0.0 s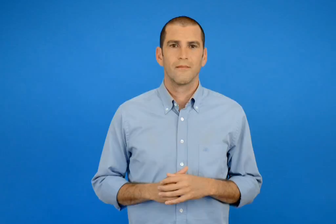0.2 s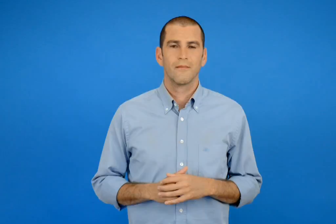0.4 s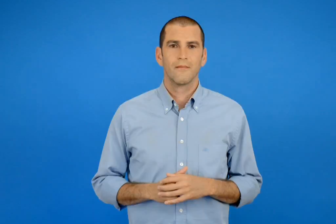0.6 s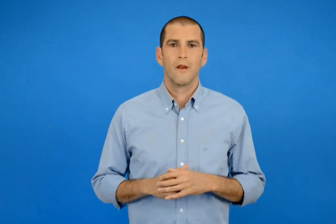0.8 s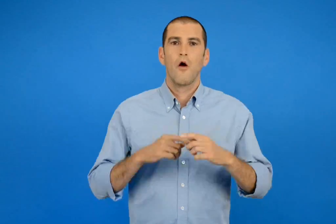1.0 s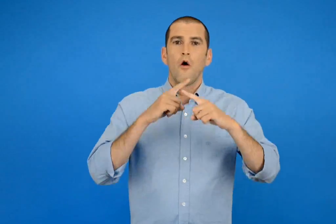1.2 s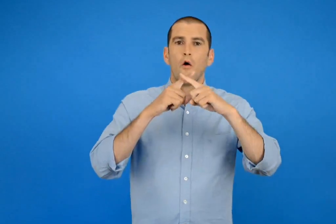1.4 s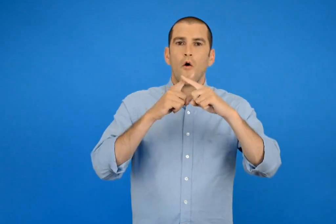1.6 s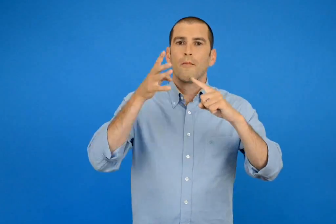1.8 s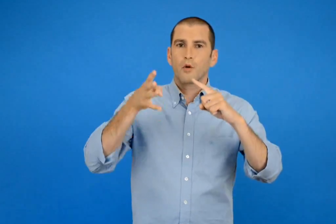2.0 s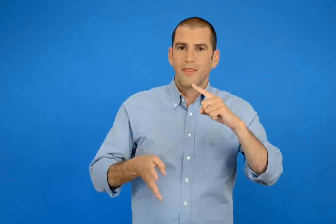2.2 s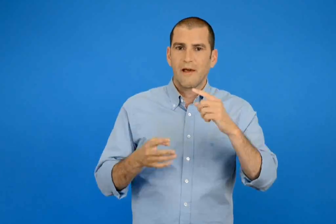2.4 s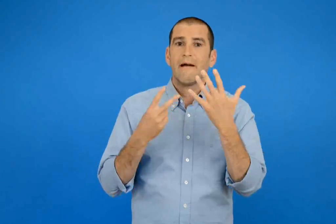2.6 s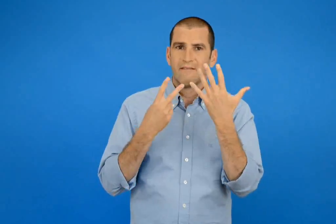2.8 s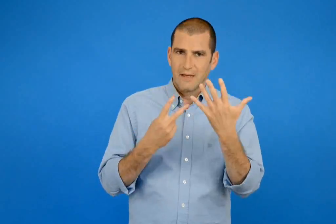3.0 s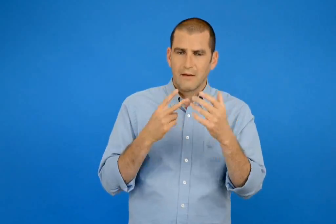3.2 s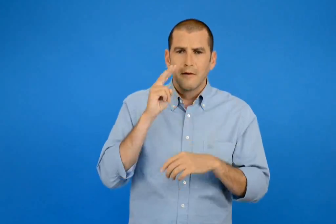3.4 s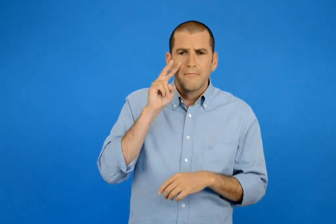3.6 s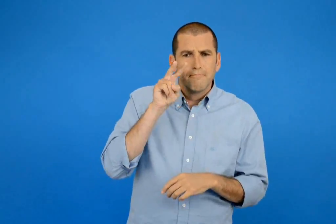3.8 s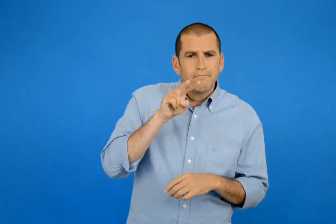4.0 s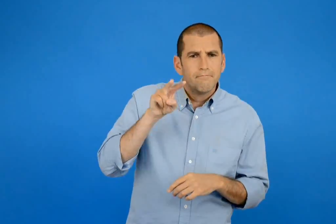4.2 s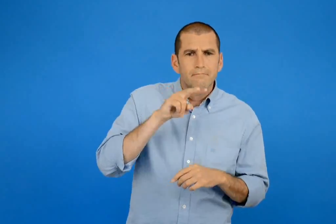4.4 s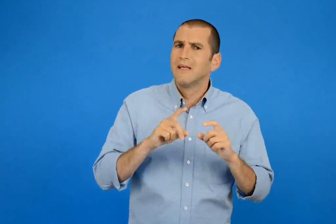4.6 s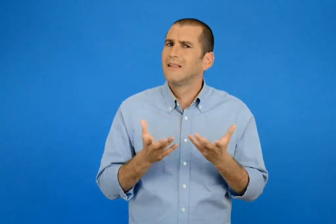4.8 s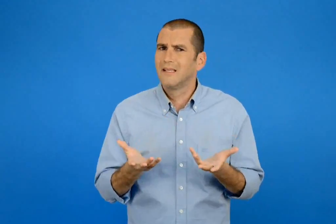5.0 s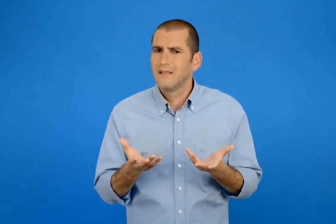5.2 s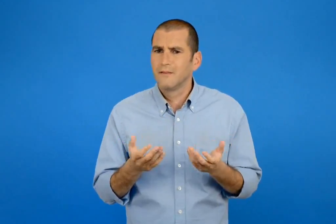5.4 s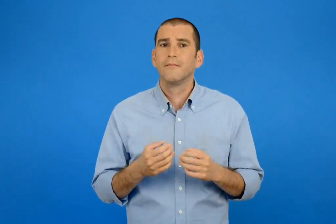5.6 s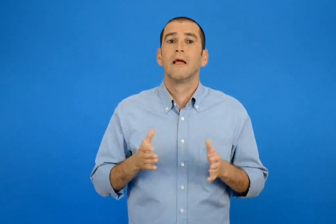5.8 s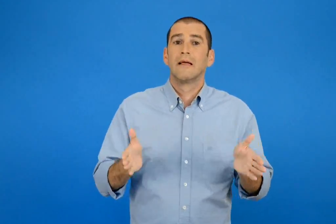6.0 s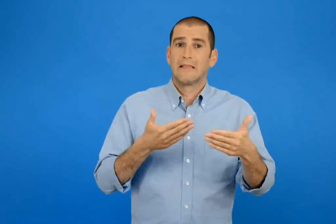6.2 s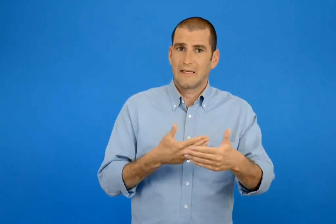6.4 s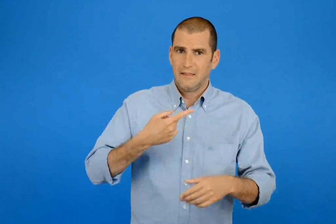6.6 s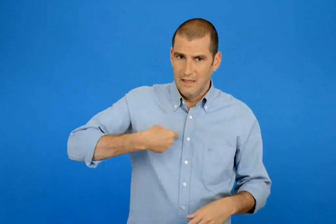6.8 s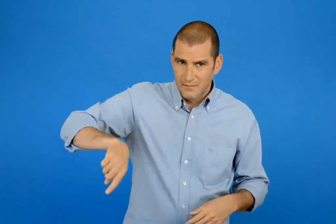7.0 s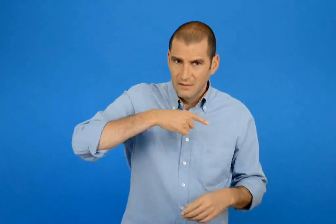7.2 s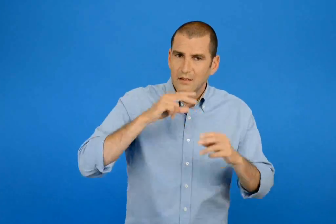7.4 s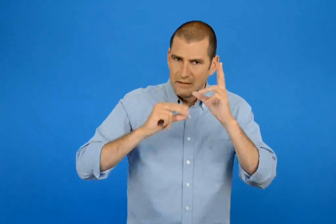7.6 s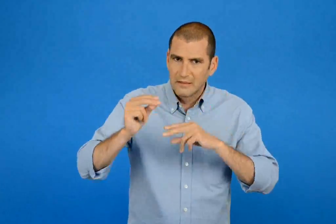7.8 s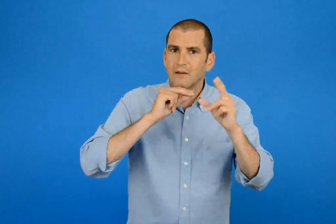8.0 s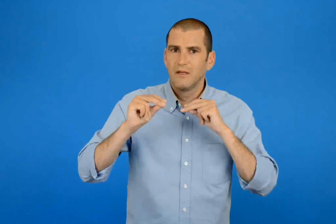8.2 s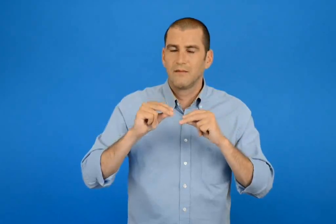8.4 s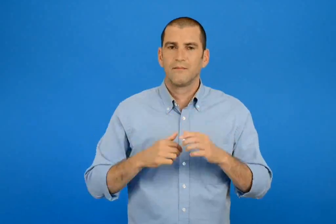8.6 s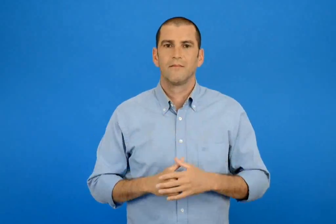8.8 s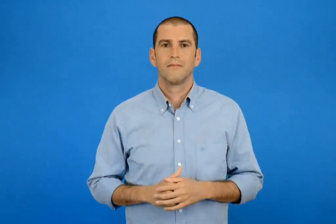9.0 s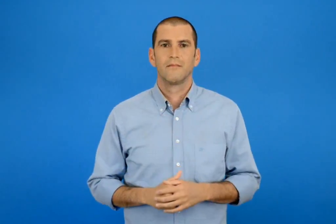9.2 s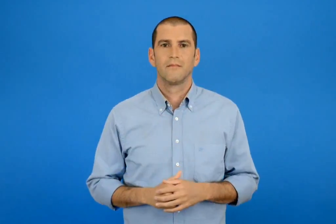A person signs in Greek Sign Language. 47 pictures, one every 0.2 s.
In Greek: τι παρατηρούμε για την προπαίδεια του 7 ; συζητάμε στην τάξη
